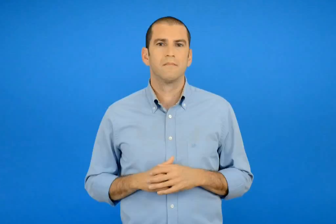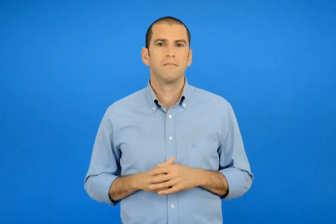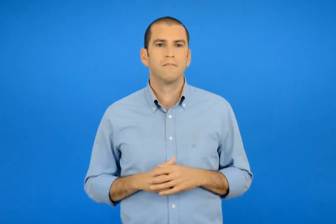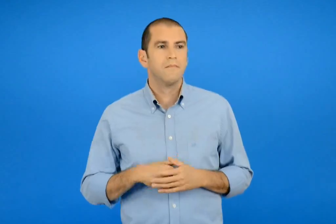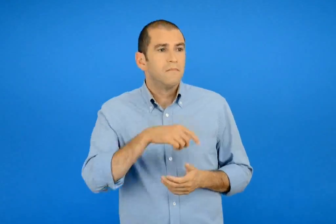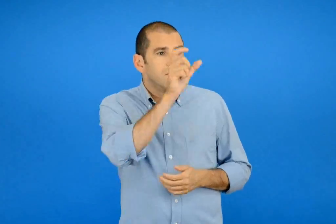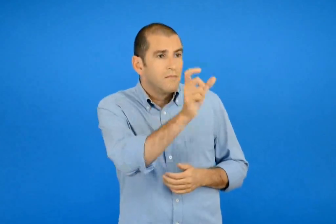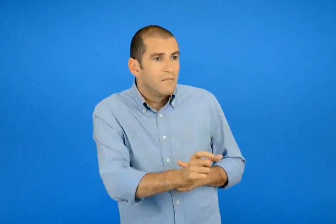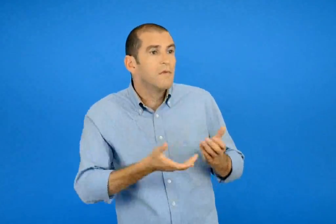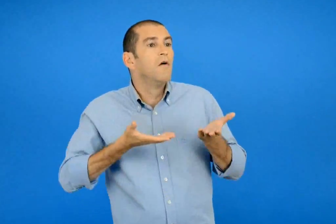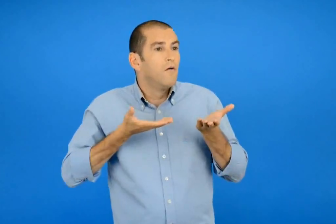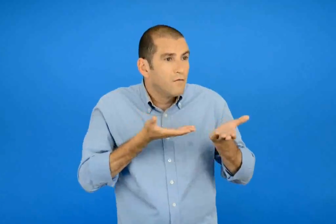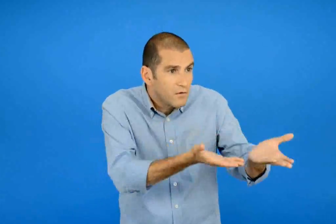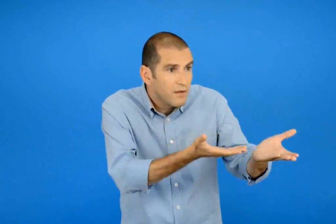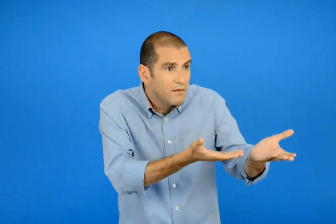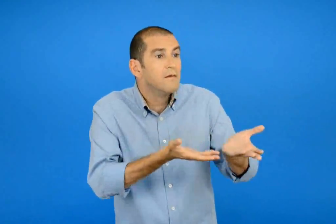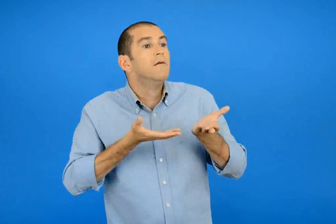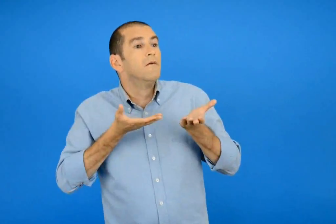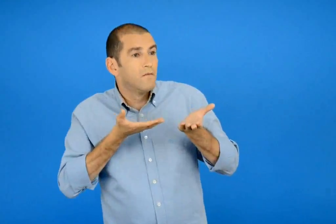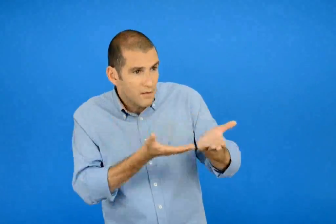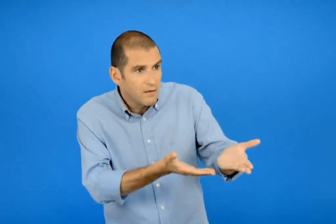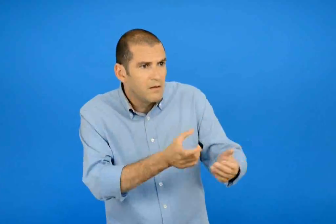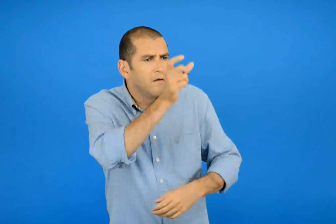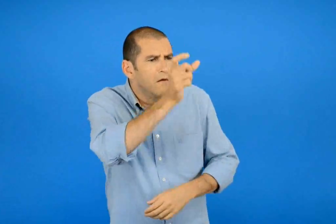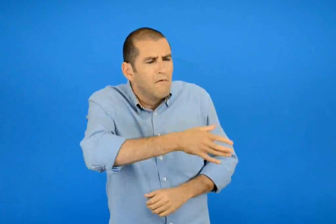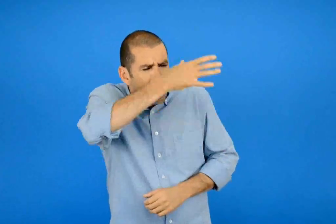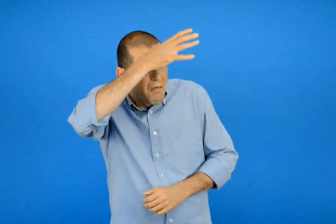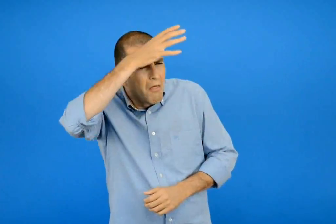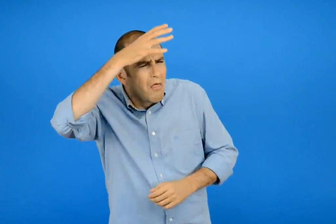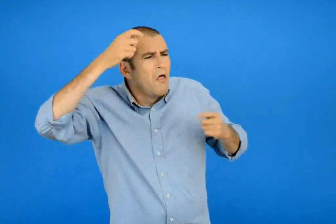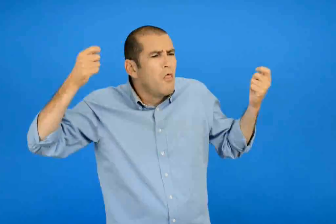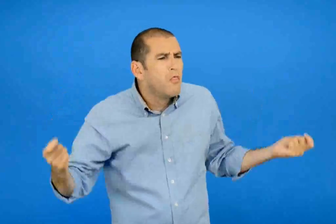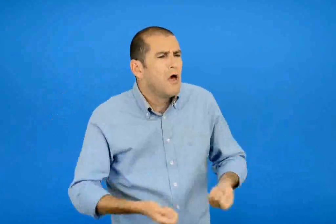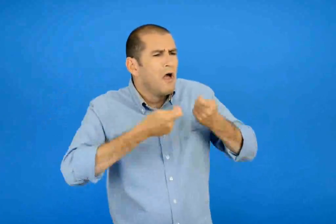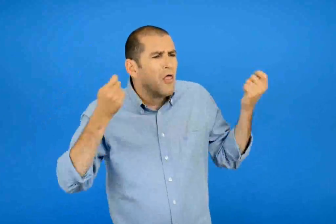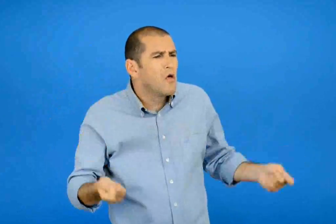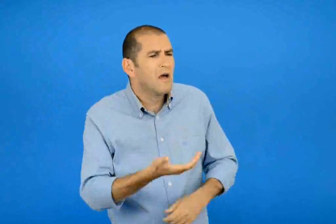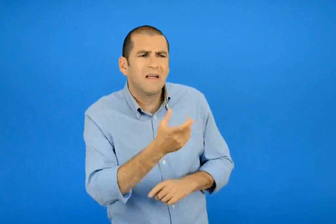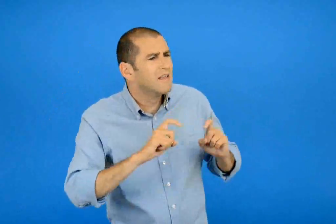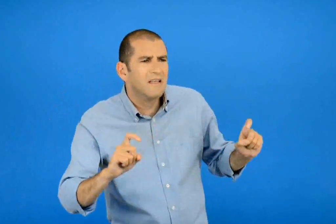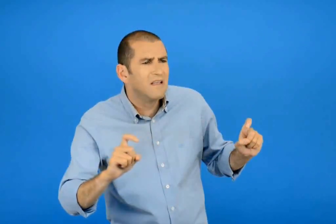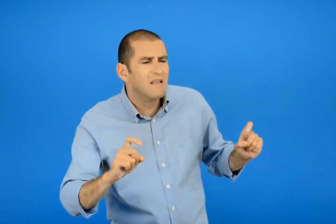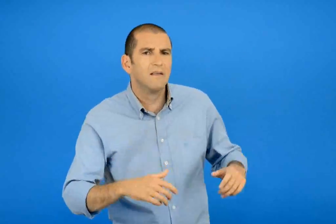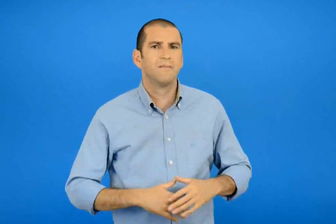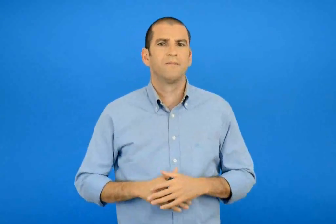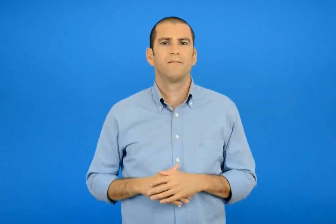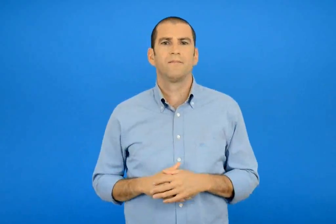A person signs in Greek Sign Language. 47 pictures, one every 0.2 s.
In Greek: φούρναρη φούρναρη τι κάνεις με βία ;
